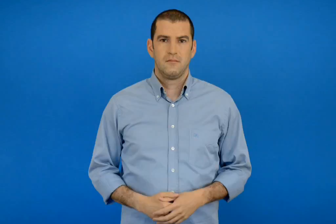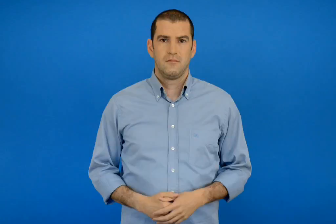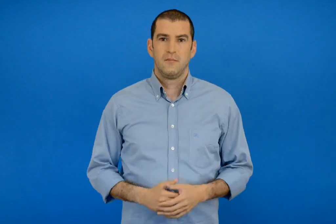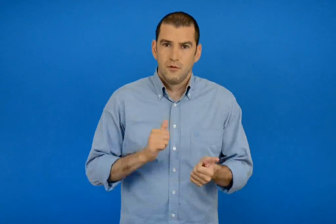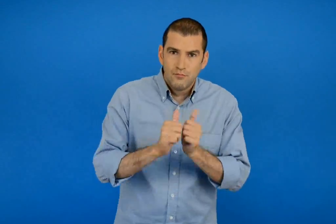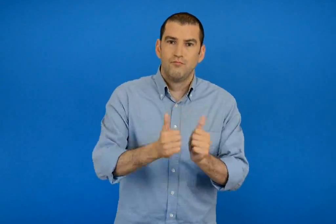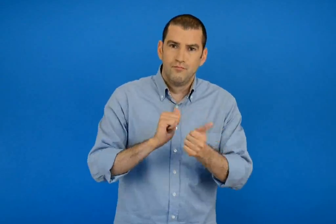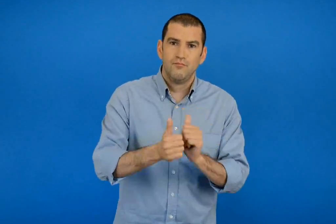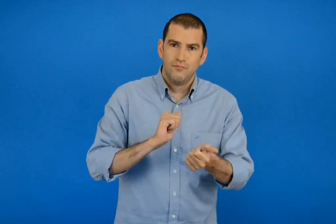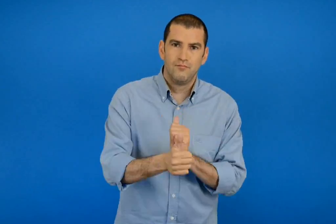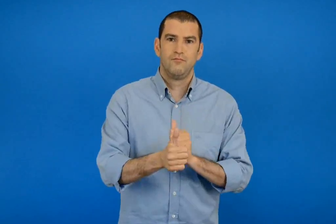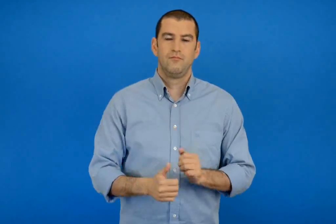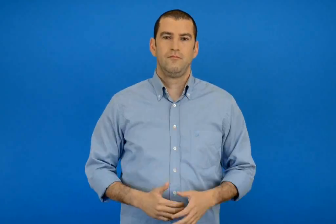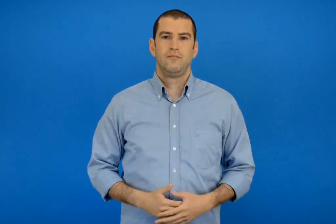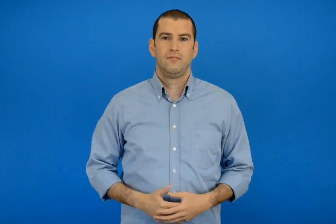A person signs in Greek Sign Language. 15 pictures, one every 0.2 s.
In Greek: αθλούμαι
